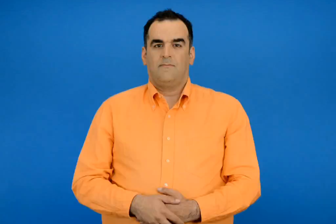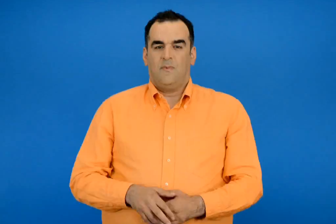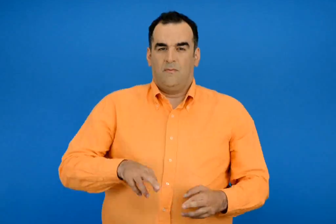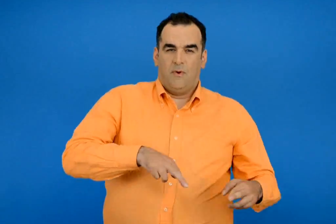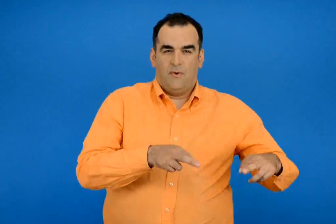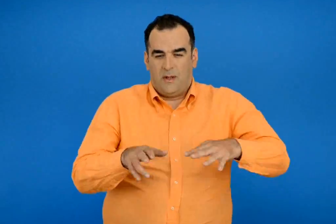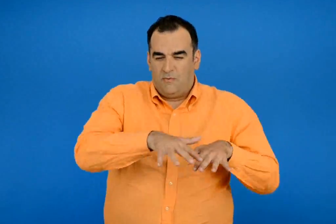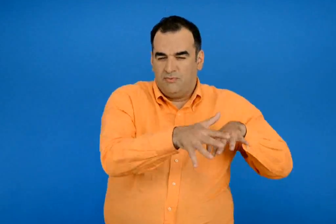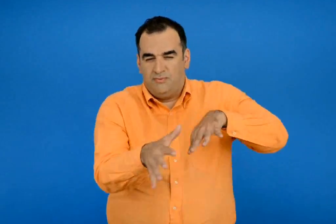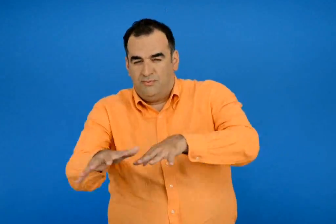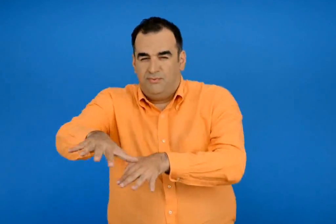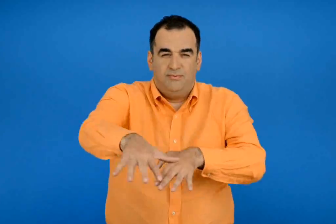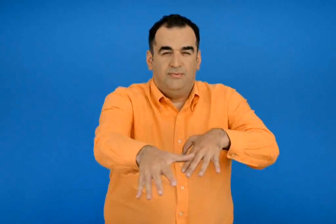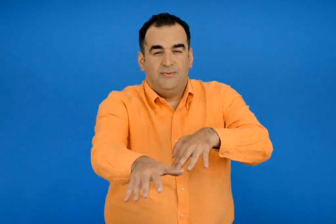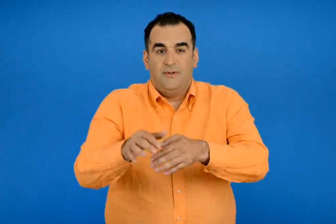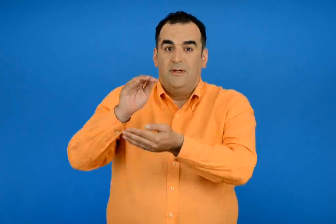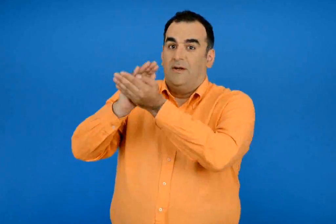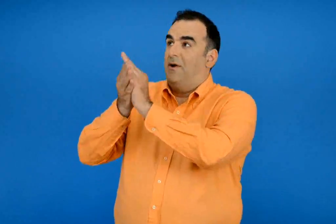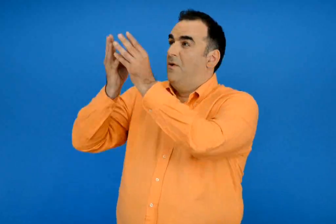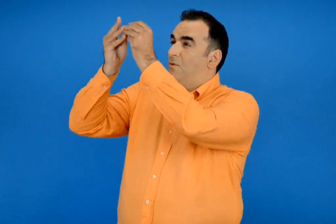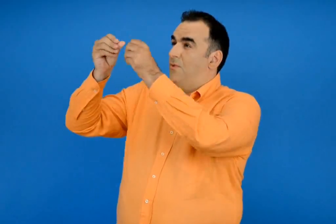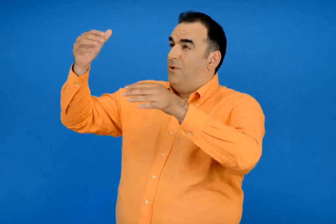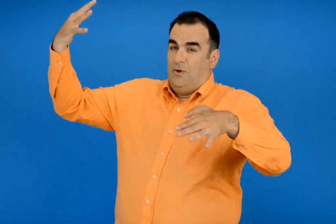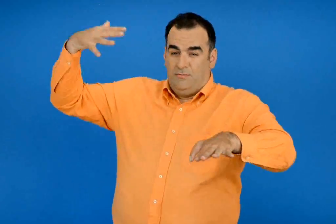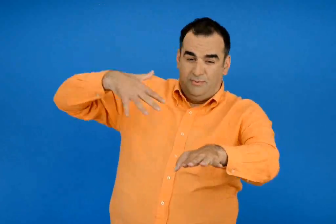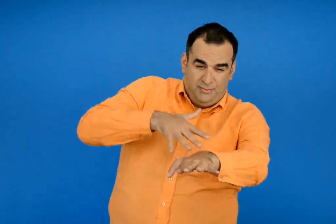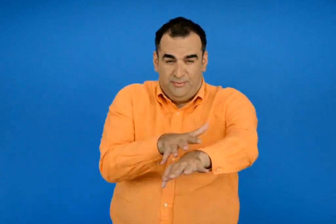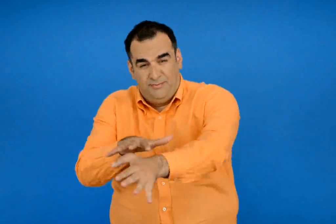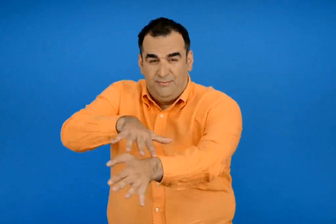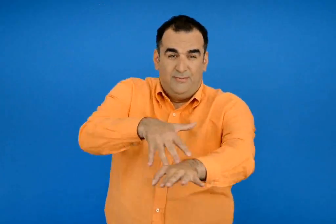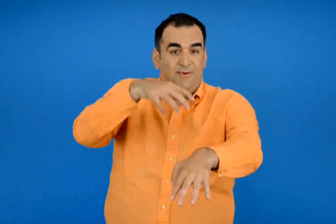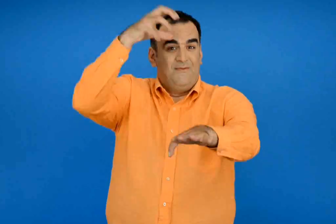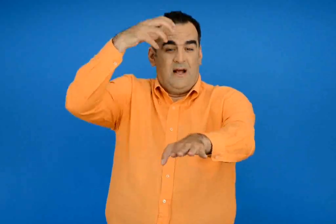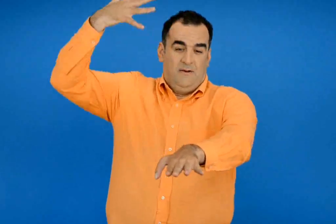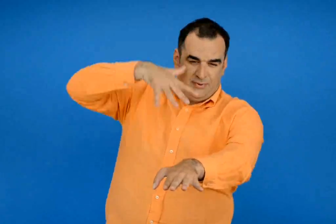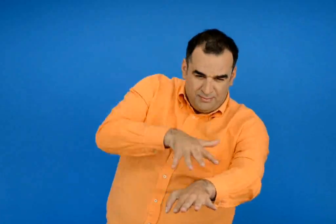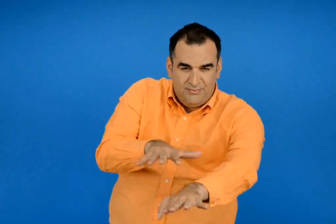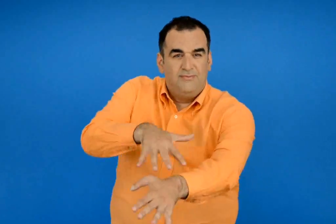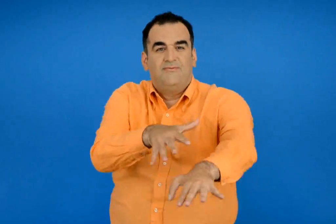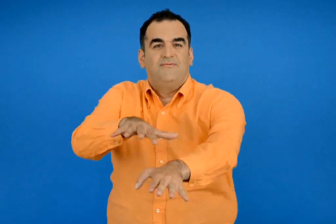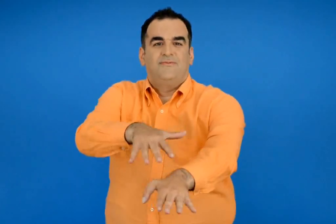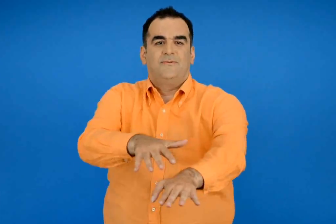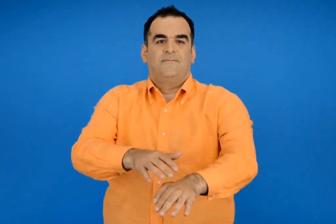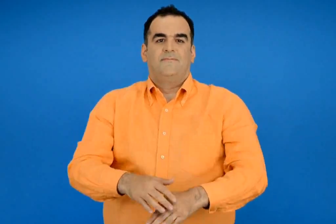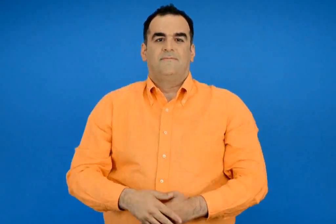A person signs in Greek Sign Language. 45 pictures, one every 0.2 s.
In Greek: μέσα τους κυλούν ακόμα τα νερά της βροχής και τα χιονιά που λιώνουν
